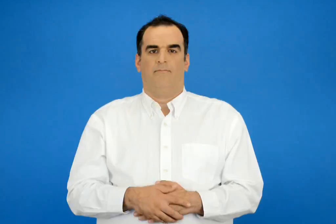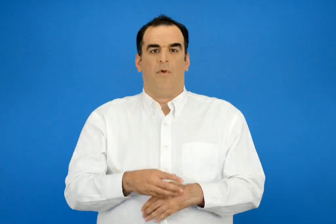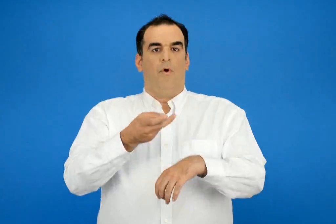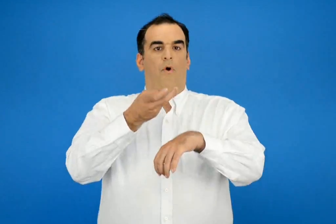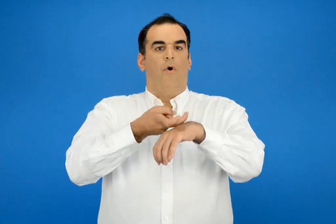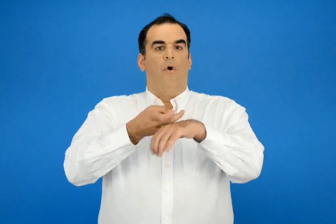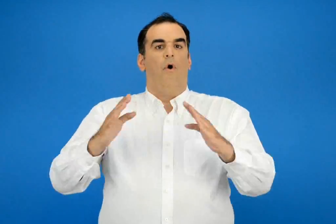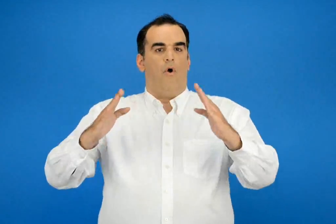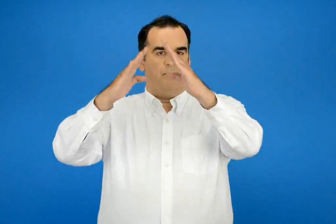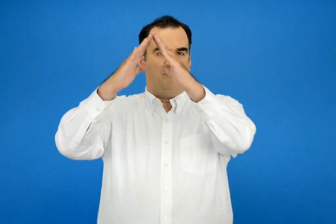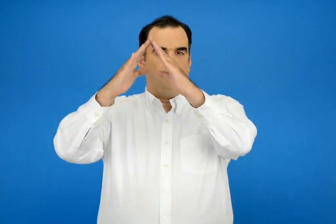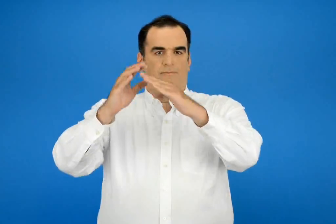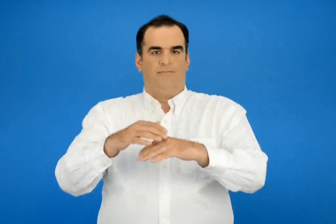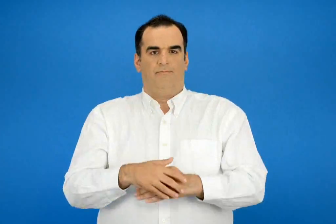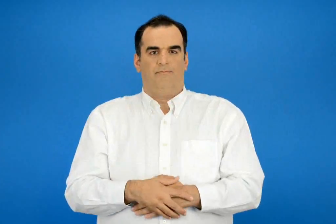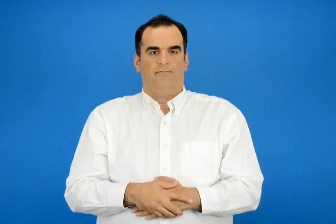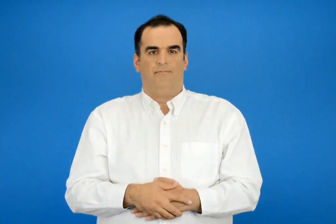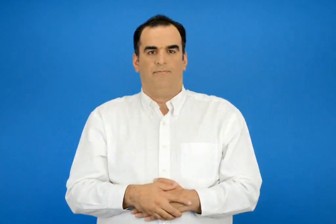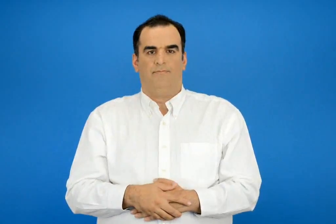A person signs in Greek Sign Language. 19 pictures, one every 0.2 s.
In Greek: όλυμπος
